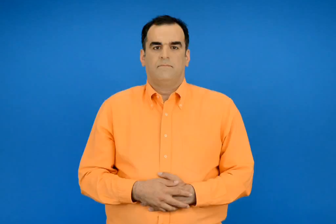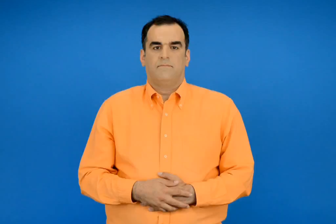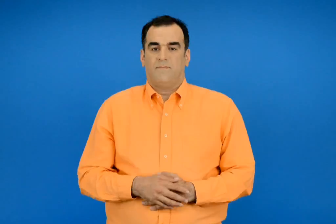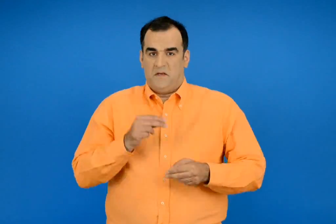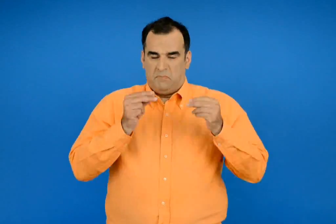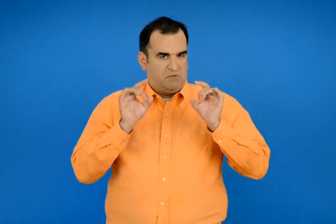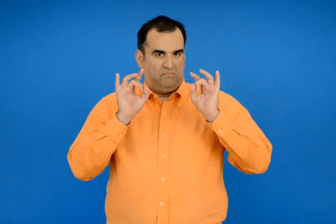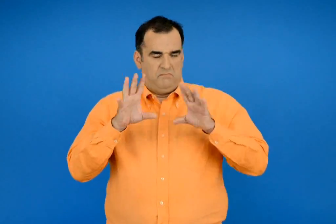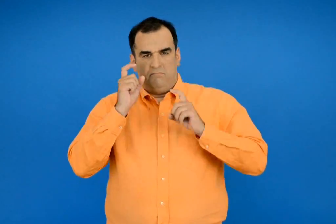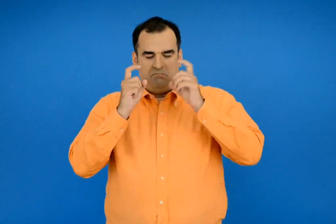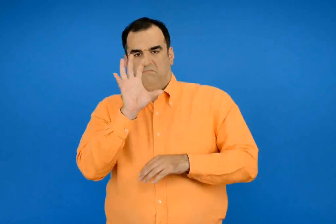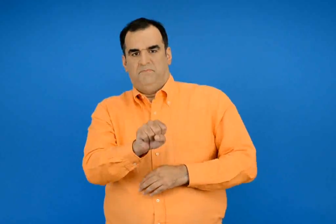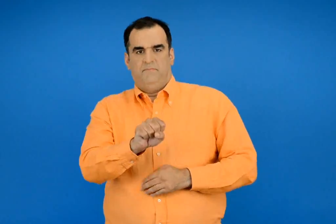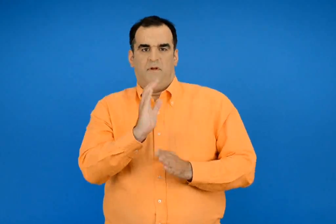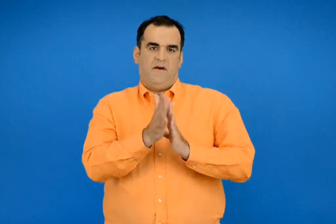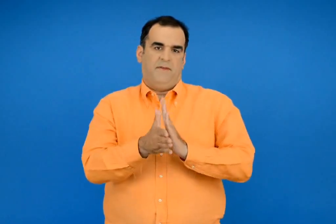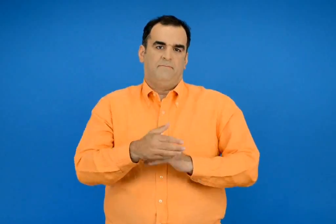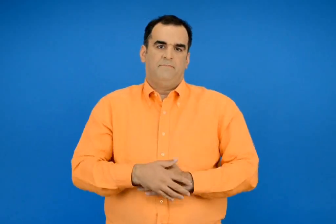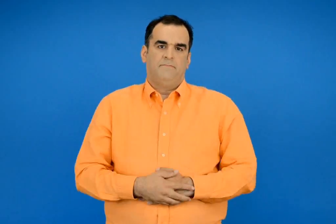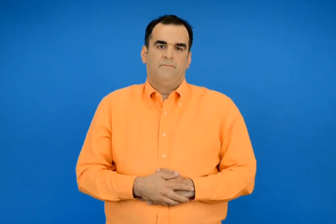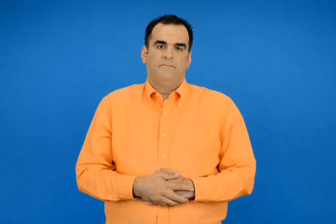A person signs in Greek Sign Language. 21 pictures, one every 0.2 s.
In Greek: εκτιμώ χωρίς να κάνω υπολογισμούς
